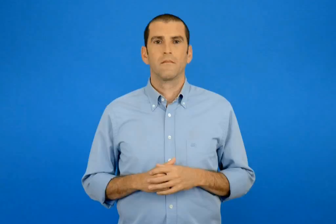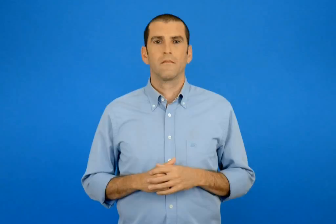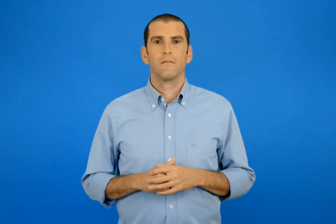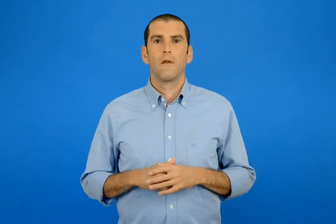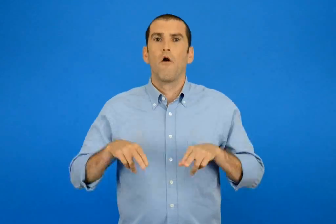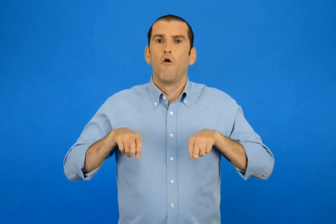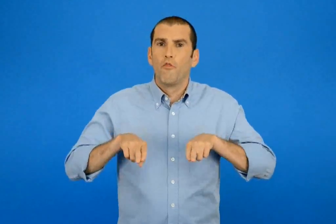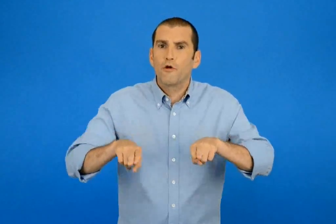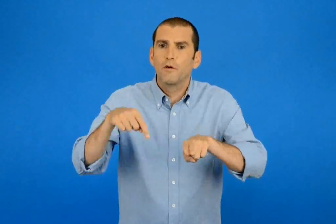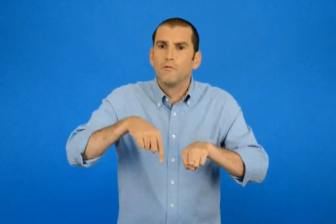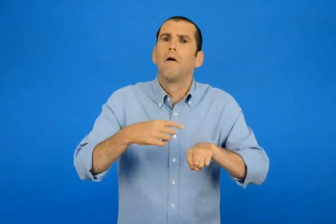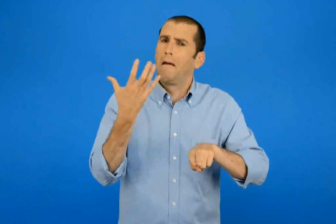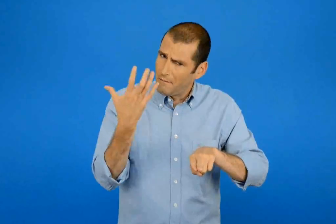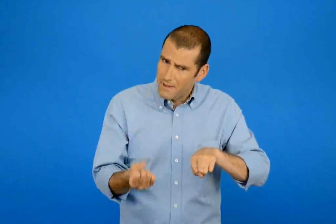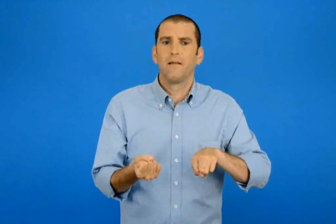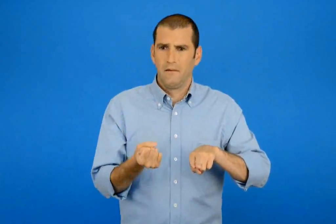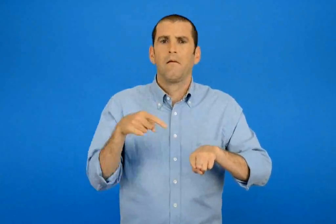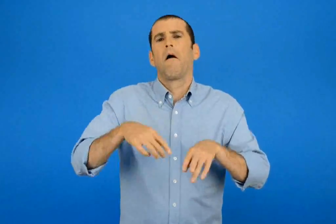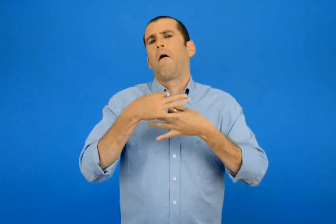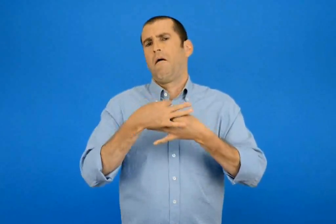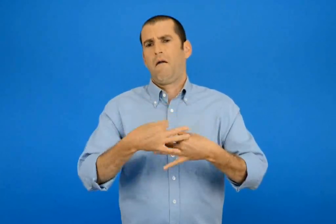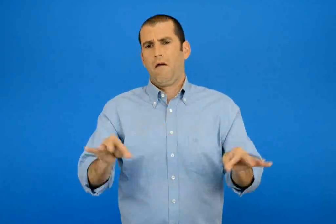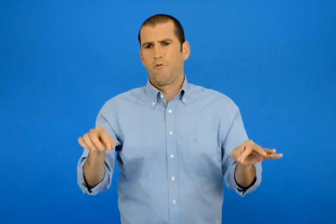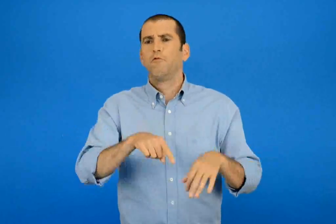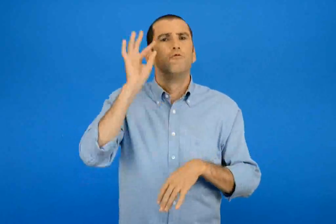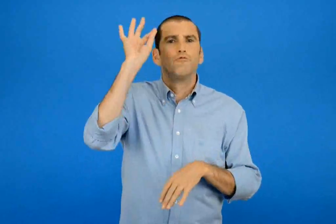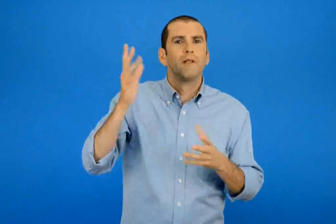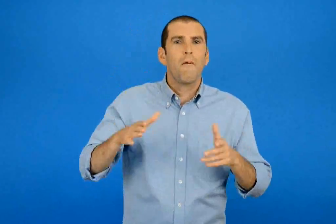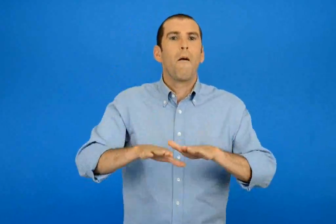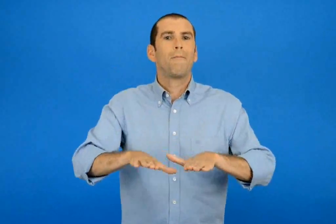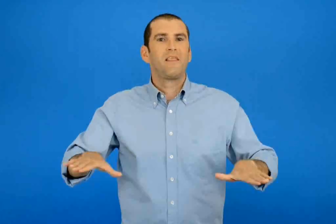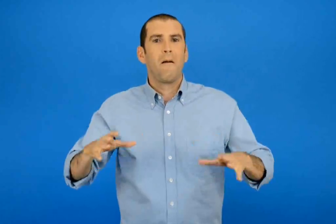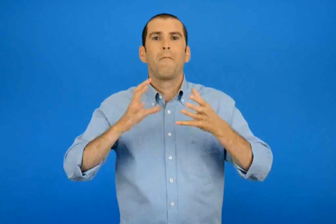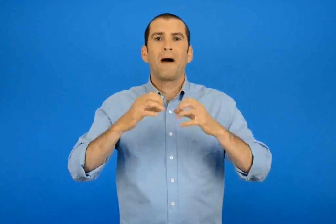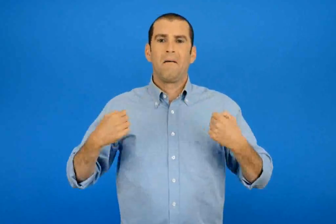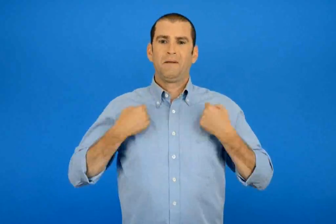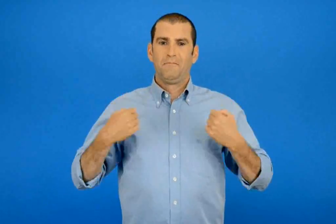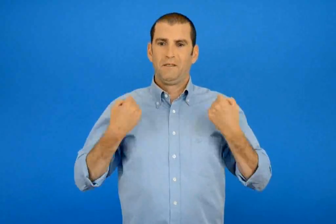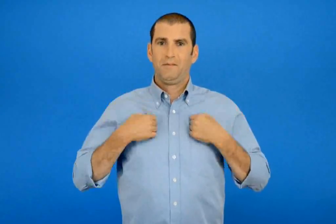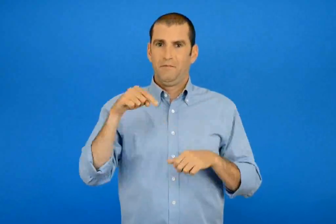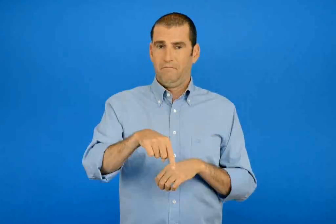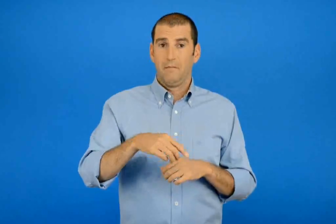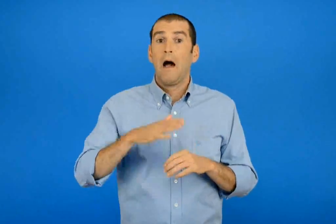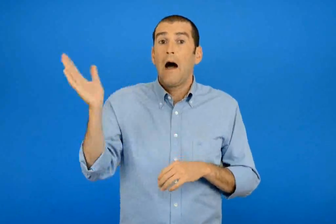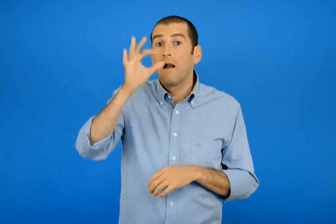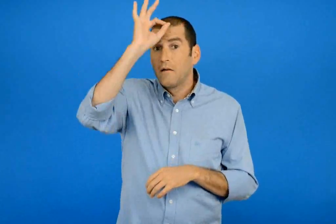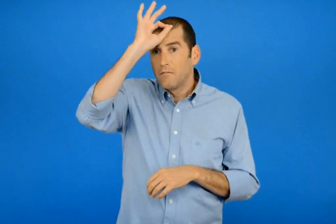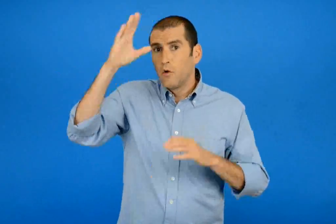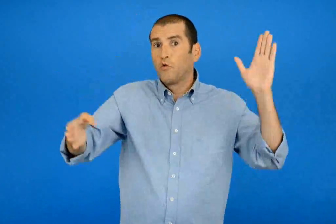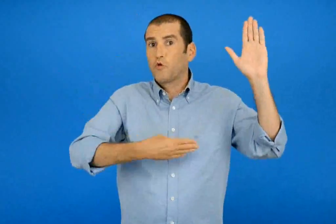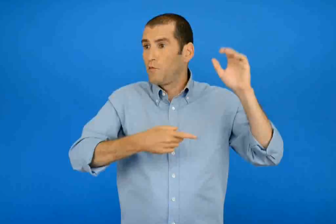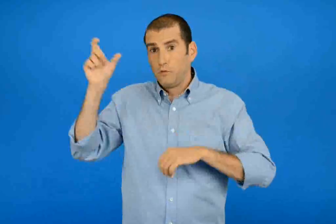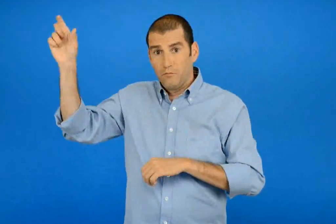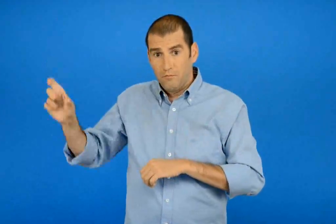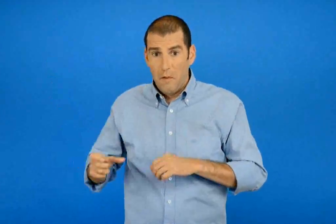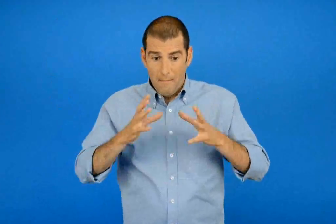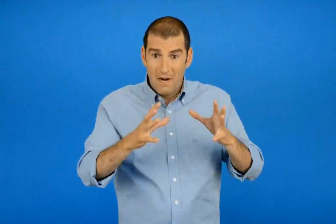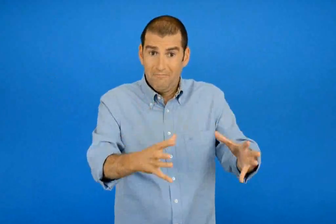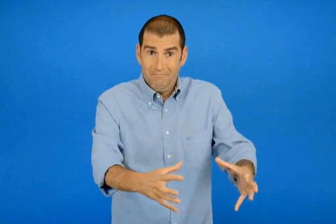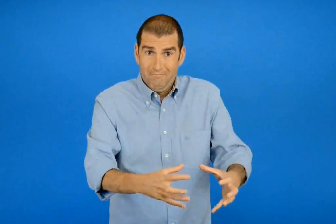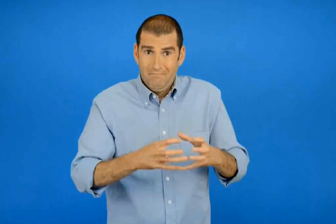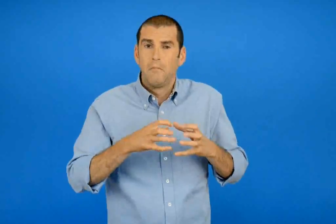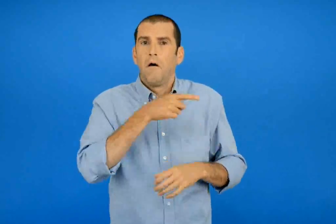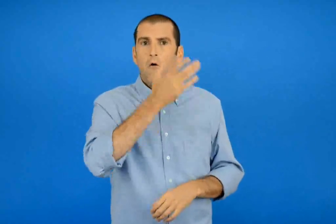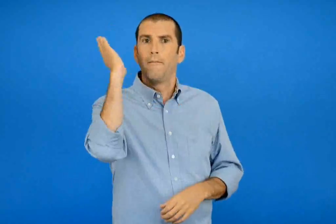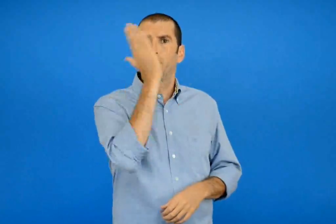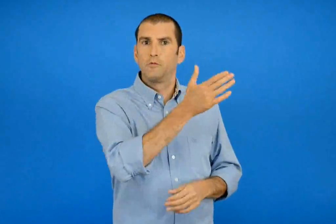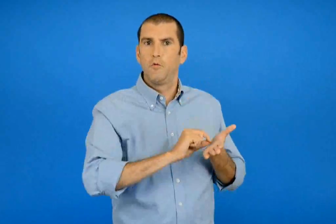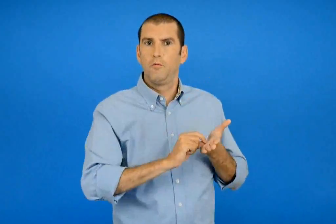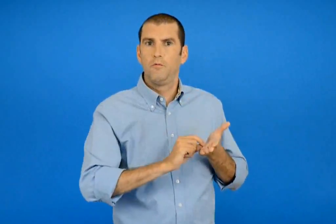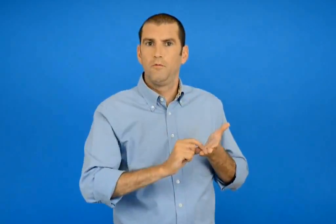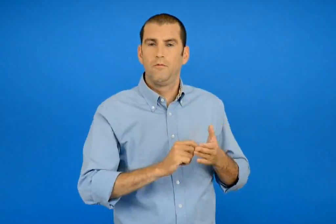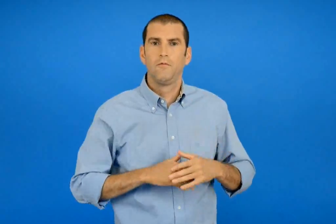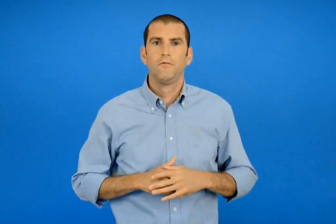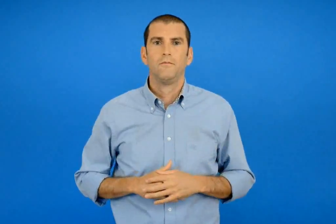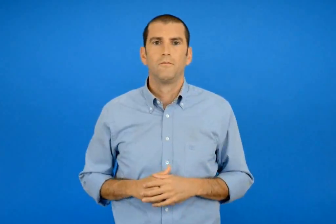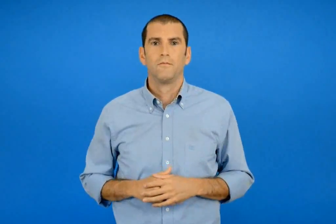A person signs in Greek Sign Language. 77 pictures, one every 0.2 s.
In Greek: ο δρόμος υπάρχει ακόμα αλλά είναι άδειος και χρησιμεύει για να παίζουν τα παιδιά μπάλα κι αν κάνεις τροχονόμος κάνει να τους την πάρει παίρνει κλήση
